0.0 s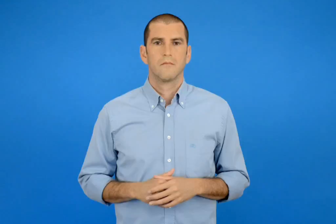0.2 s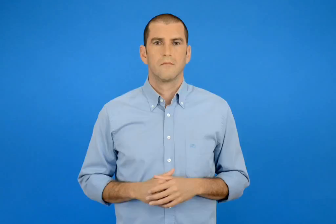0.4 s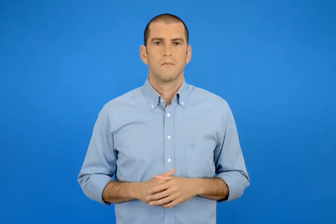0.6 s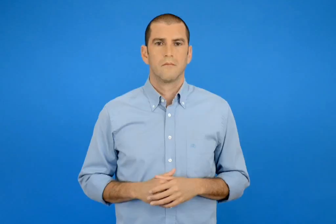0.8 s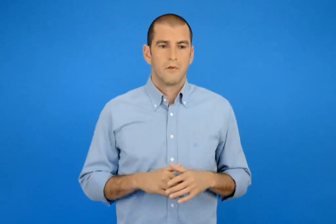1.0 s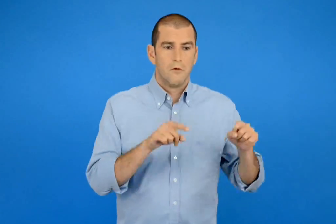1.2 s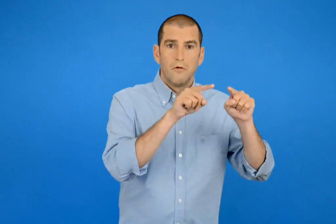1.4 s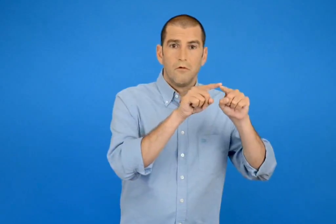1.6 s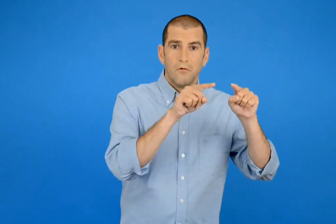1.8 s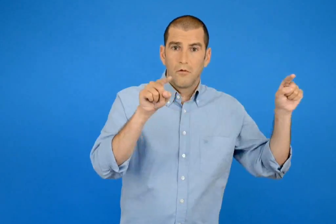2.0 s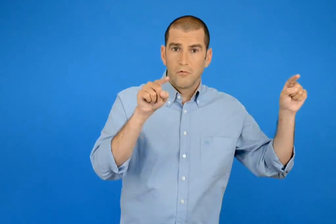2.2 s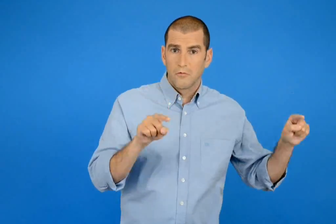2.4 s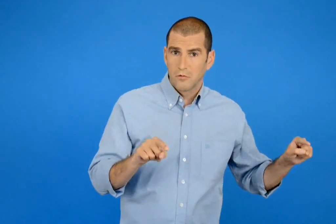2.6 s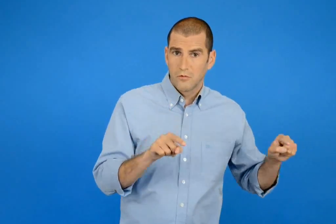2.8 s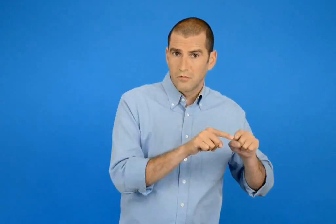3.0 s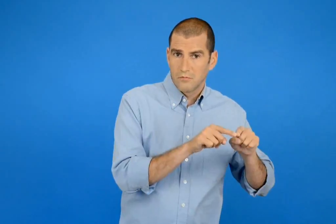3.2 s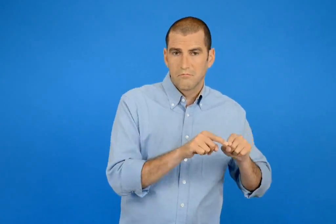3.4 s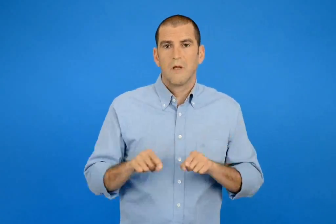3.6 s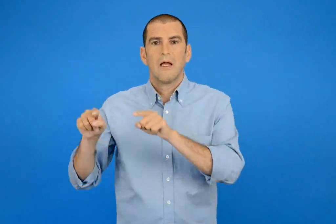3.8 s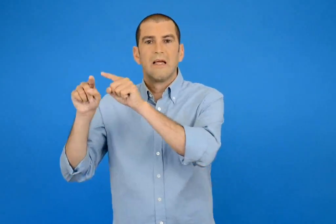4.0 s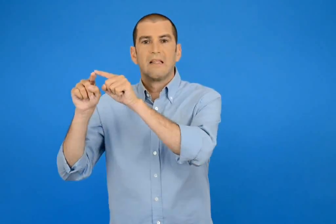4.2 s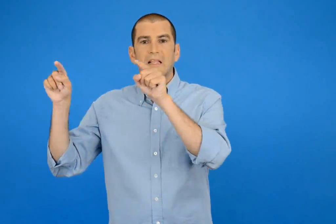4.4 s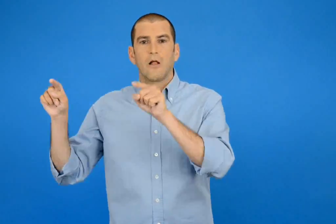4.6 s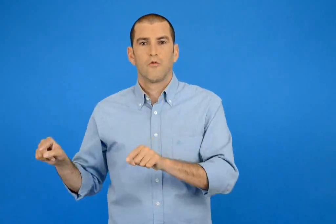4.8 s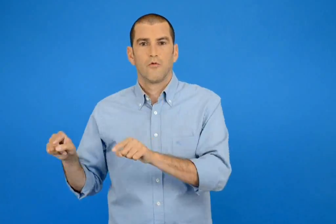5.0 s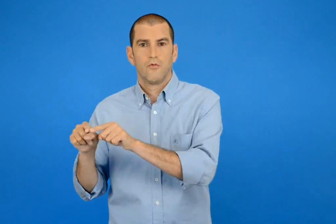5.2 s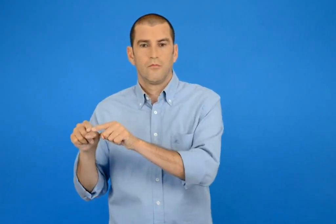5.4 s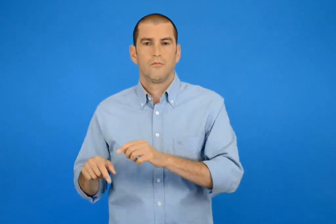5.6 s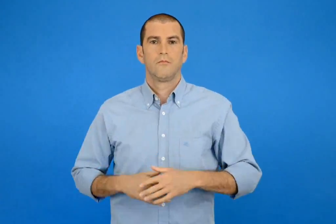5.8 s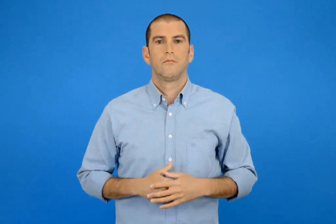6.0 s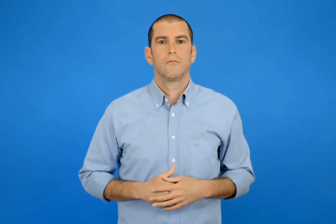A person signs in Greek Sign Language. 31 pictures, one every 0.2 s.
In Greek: ορθογώνιο παραλληλόγραμμο και τετράγωνο
